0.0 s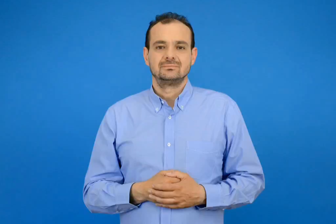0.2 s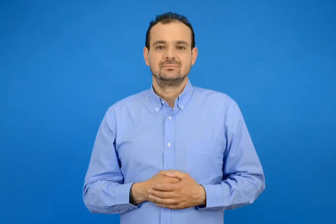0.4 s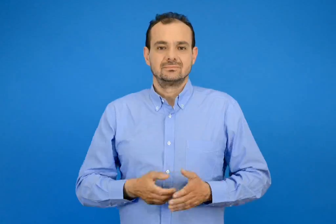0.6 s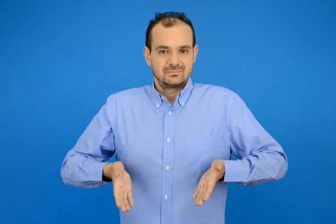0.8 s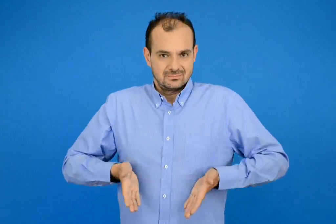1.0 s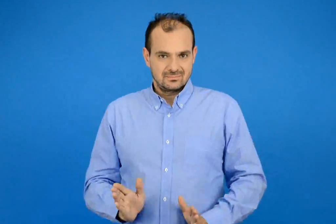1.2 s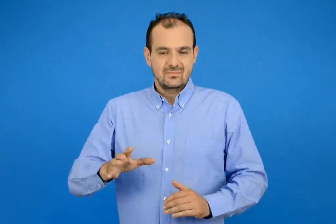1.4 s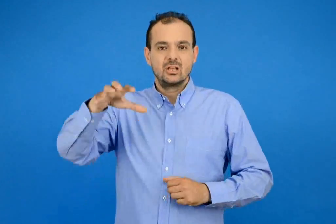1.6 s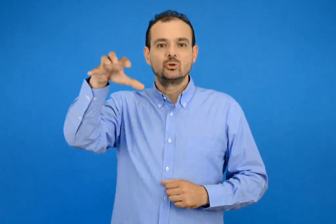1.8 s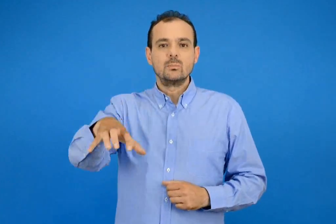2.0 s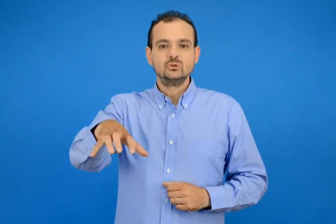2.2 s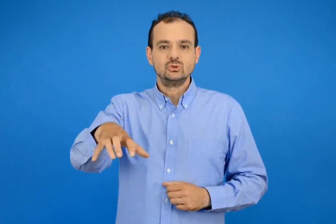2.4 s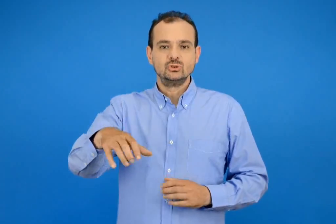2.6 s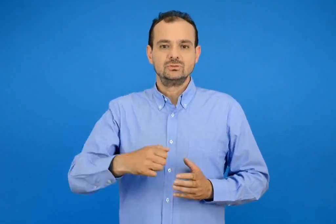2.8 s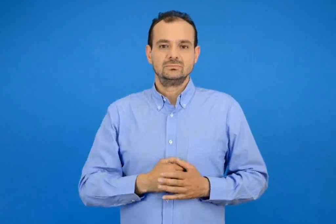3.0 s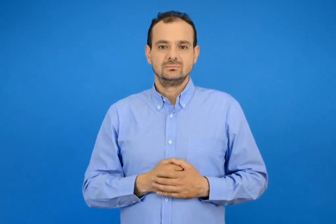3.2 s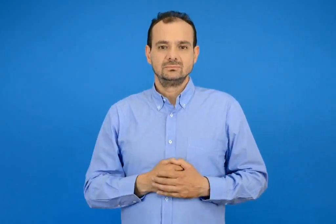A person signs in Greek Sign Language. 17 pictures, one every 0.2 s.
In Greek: τόπος γέννησης
